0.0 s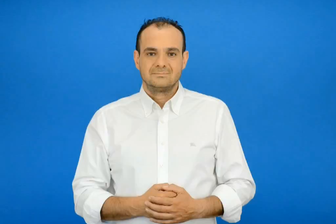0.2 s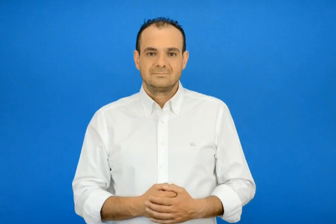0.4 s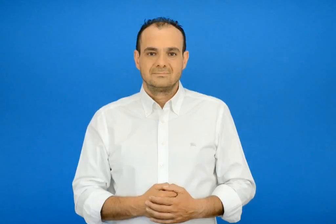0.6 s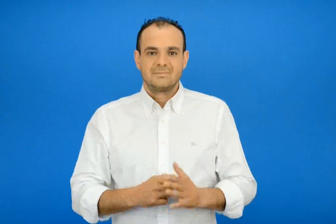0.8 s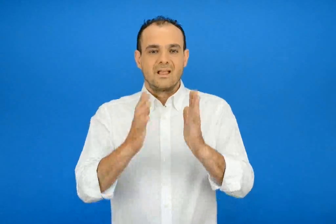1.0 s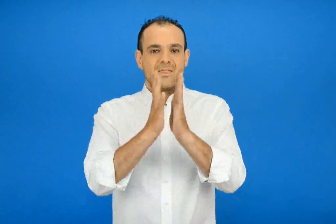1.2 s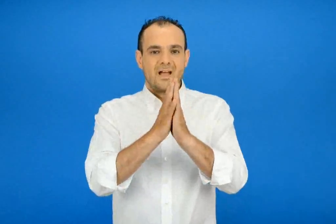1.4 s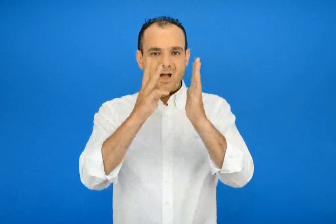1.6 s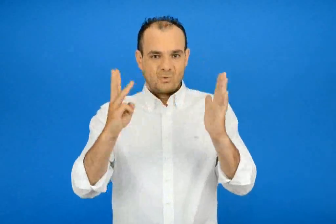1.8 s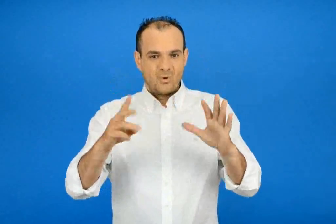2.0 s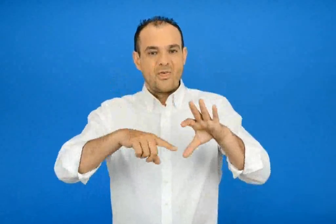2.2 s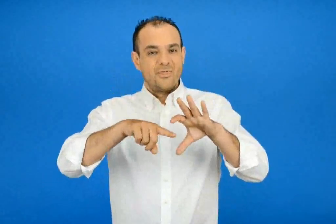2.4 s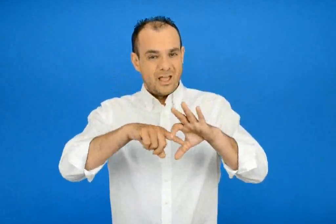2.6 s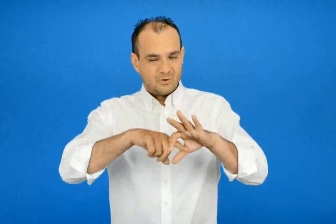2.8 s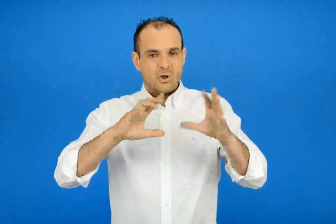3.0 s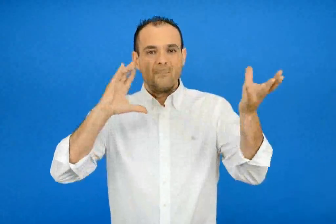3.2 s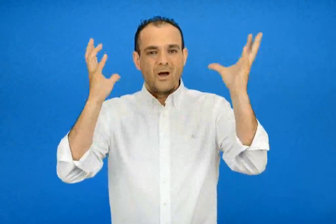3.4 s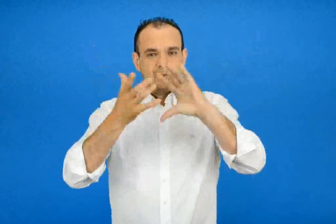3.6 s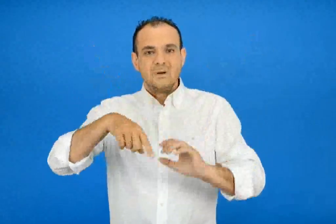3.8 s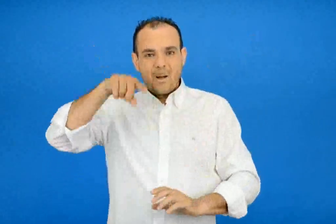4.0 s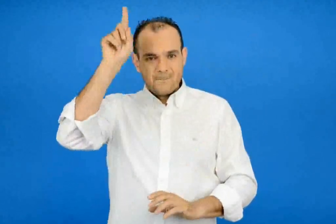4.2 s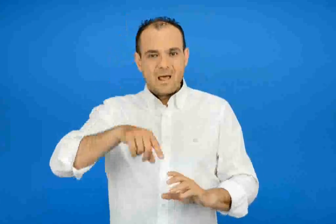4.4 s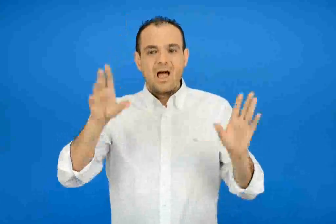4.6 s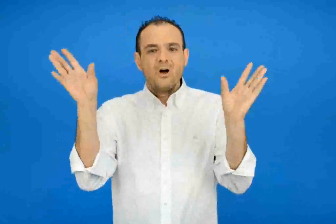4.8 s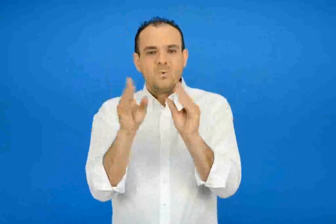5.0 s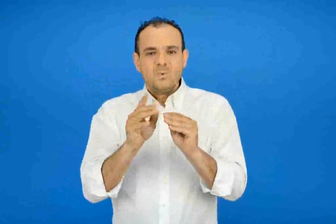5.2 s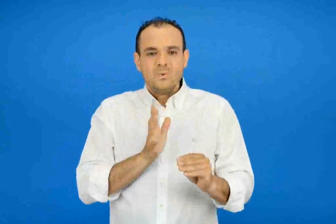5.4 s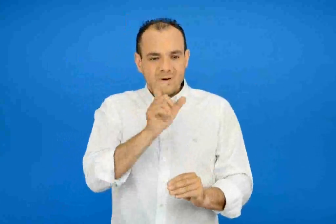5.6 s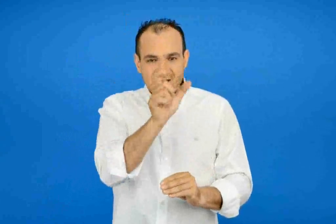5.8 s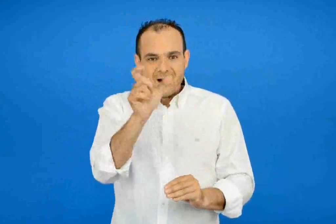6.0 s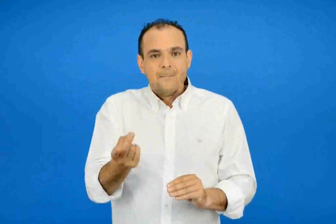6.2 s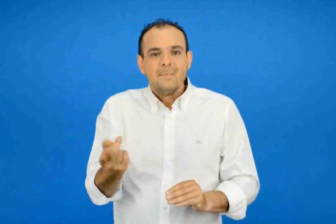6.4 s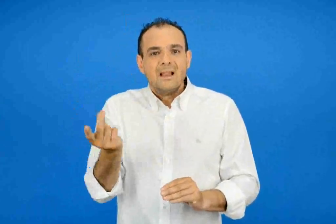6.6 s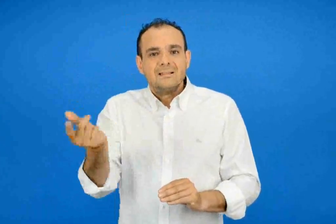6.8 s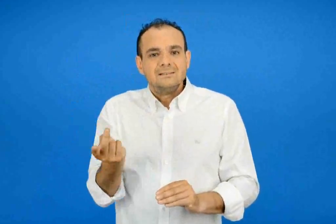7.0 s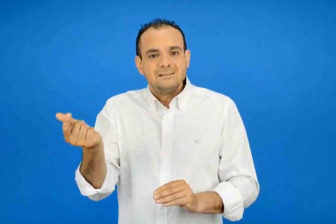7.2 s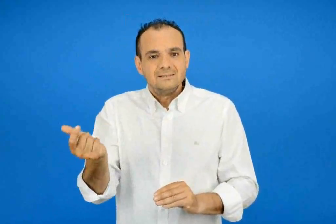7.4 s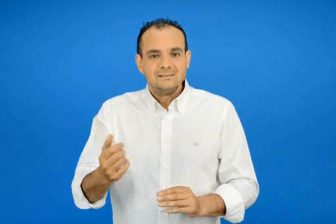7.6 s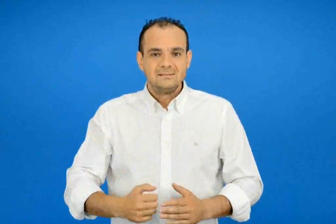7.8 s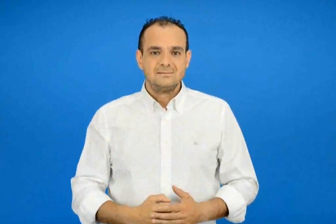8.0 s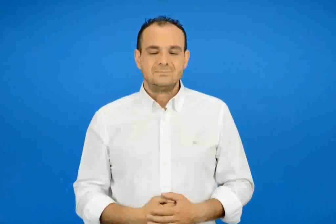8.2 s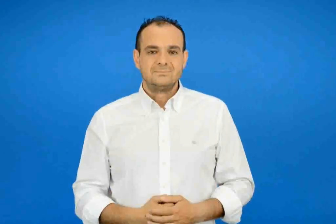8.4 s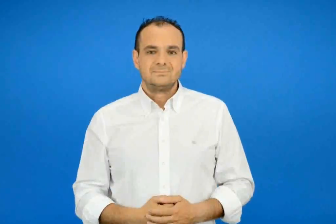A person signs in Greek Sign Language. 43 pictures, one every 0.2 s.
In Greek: 18/12 παγκόσμια ημέρα για τους μετανάστες
